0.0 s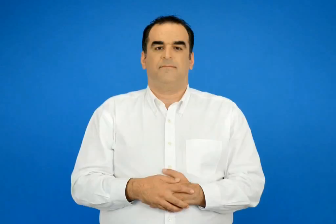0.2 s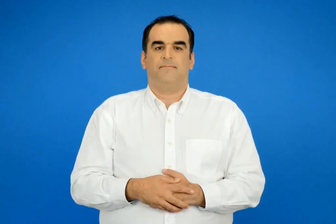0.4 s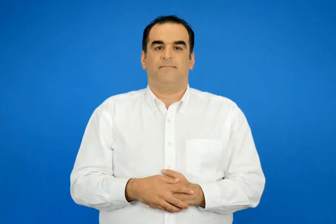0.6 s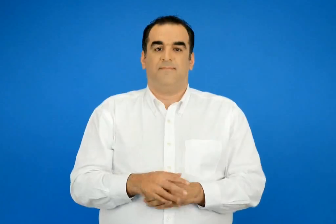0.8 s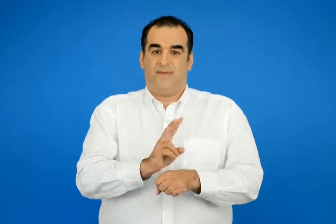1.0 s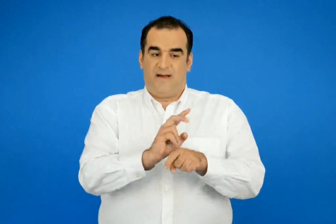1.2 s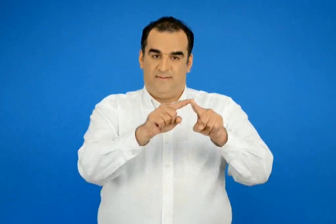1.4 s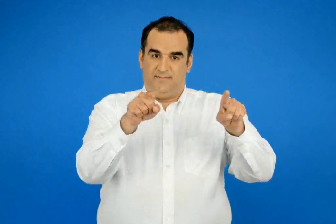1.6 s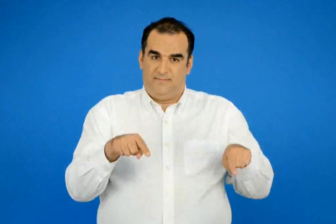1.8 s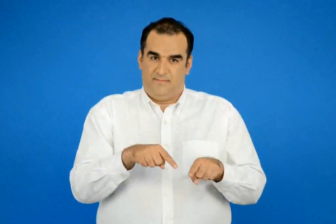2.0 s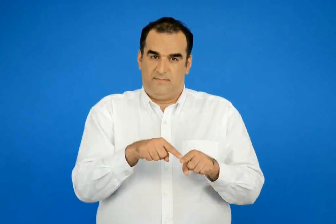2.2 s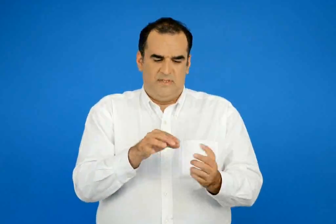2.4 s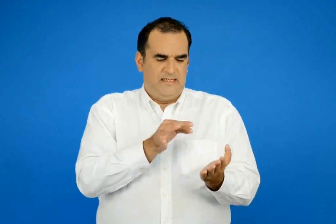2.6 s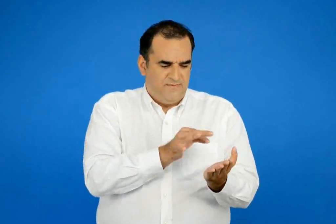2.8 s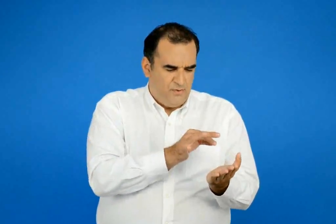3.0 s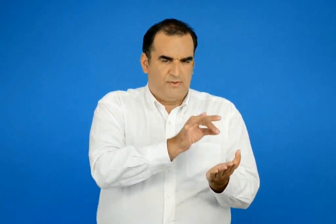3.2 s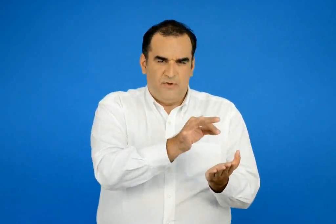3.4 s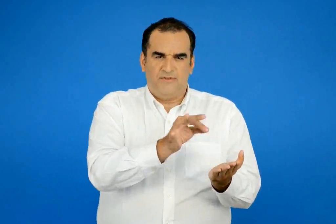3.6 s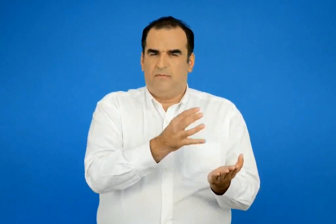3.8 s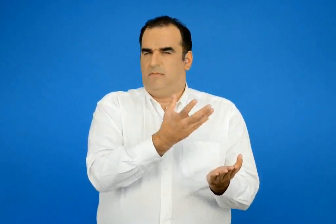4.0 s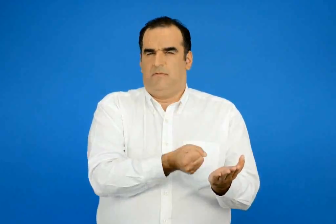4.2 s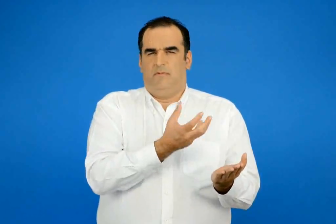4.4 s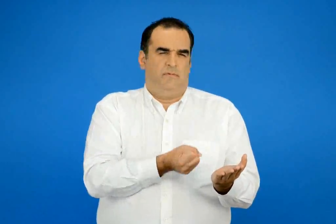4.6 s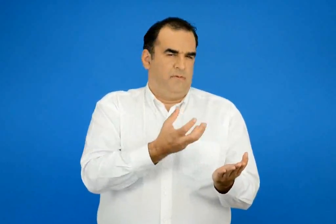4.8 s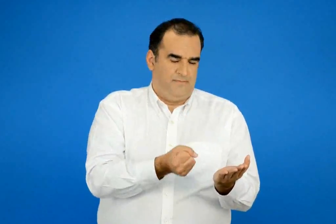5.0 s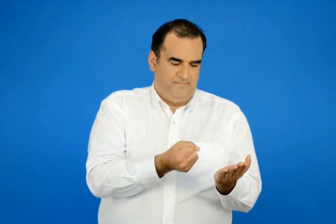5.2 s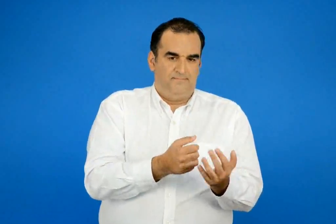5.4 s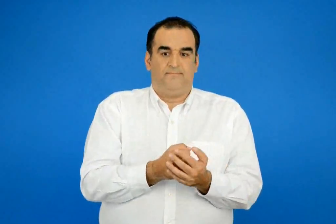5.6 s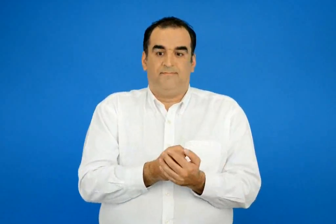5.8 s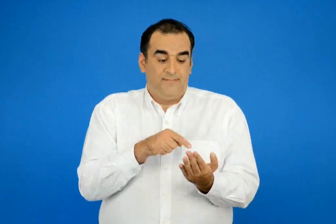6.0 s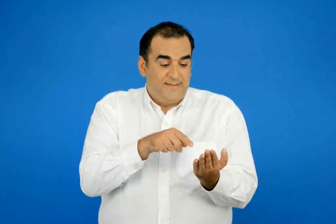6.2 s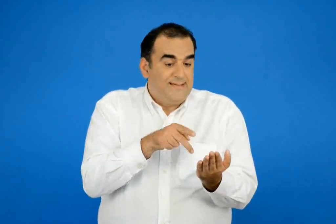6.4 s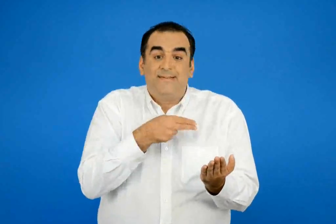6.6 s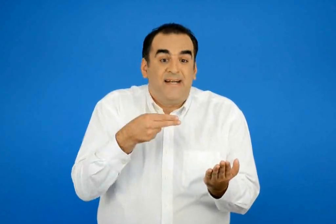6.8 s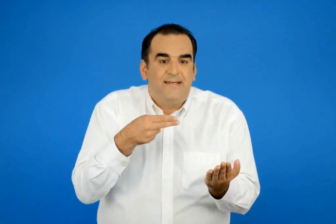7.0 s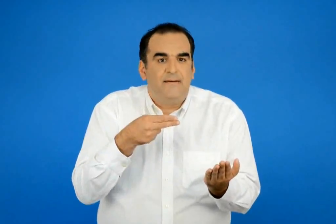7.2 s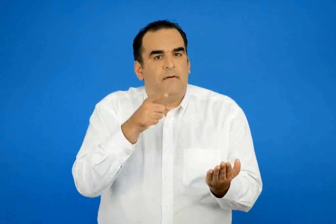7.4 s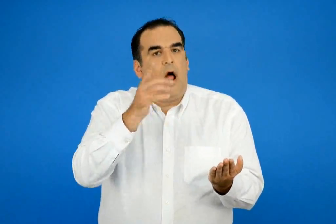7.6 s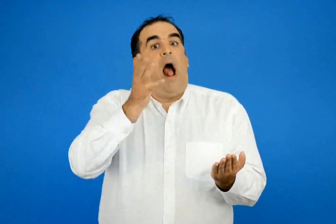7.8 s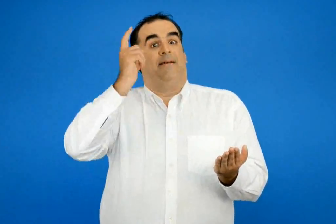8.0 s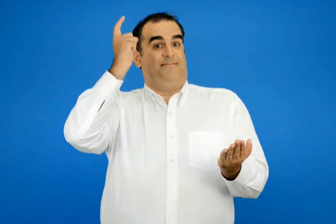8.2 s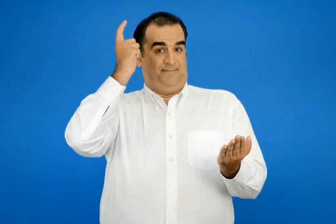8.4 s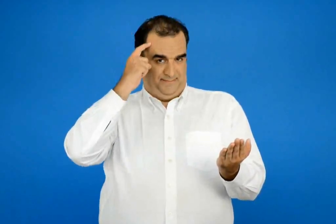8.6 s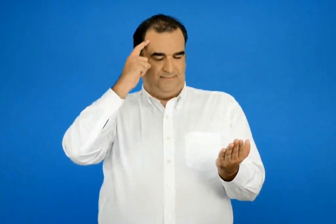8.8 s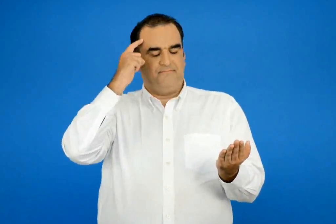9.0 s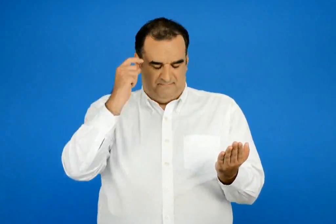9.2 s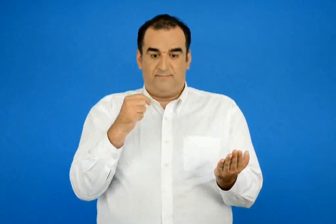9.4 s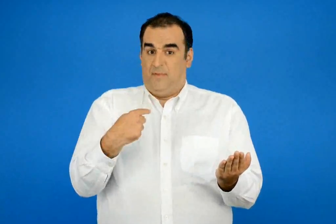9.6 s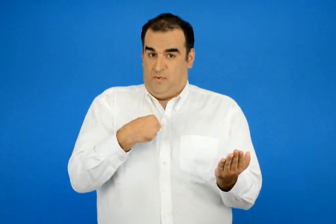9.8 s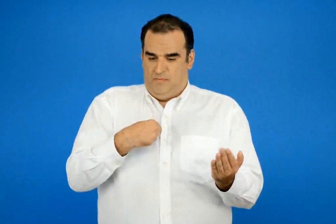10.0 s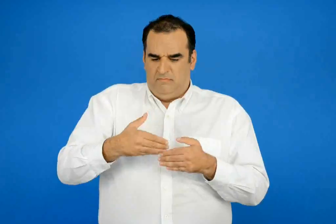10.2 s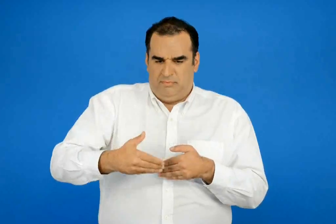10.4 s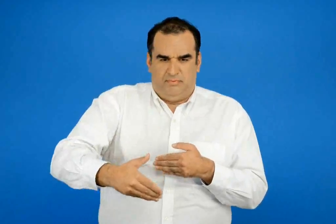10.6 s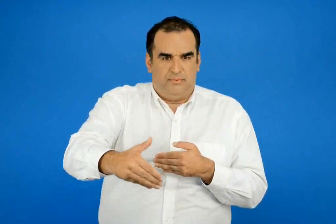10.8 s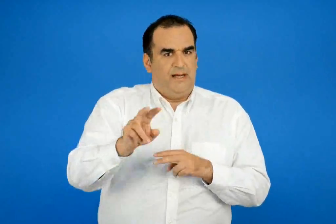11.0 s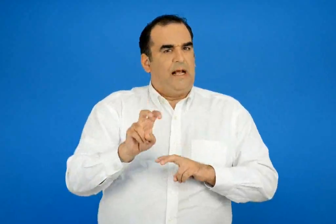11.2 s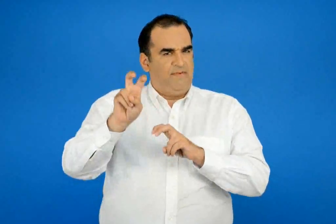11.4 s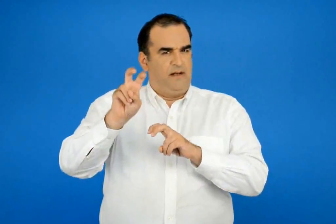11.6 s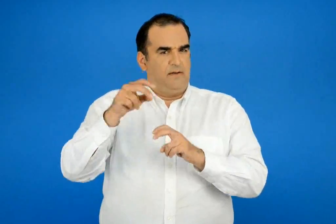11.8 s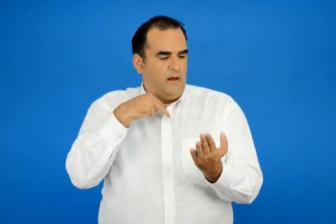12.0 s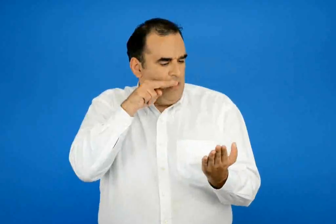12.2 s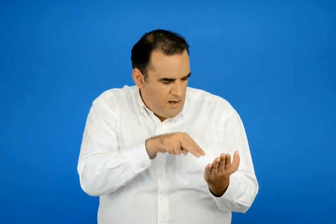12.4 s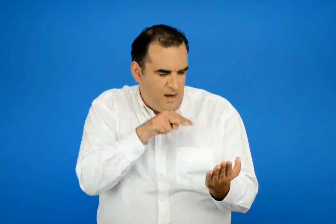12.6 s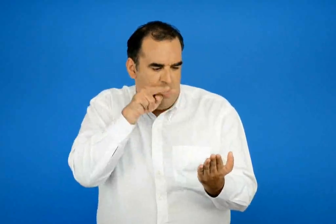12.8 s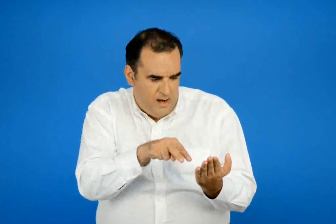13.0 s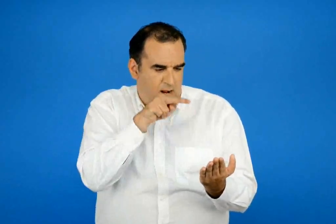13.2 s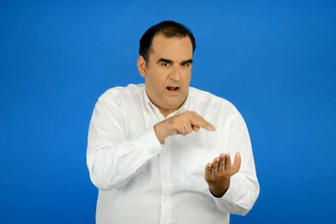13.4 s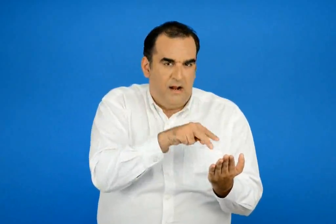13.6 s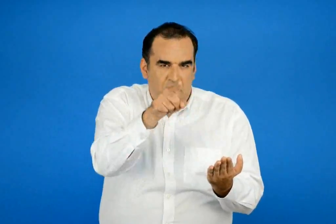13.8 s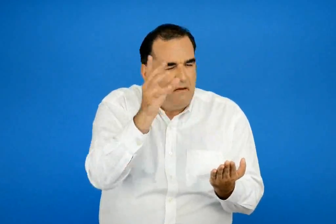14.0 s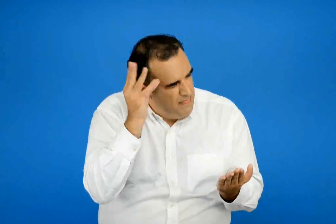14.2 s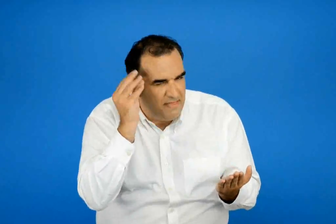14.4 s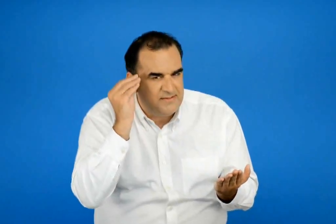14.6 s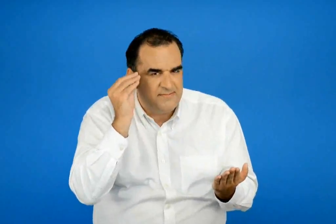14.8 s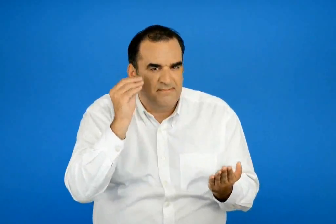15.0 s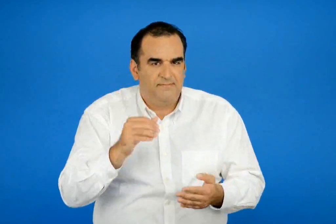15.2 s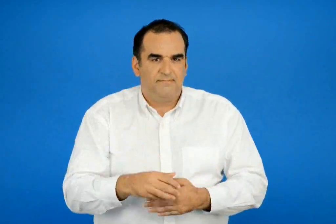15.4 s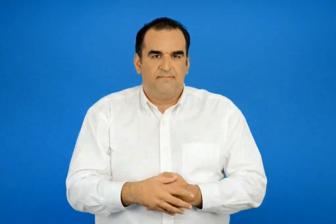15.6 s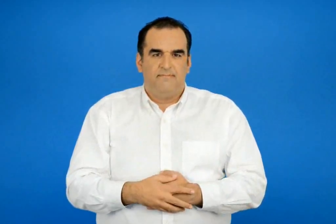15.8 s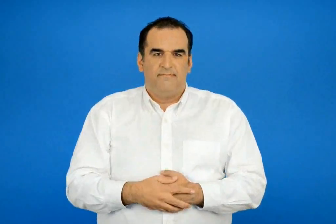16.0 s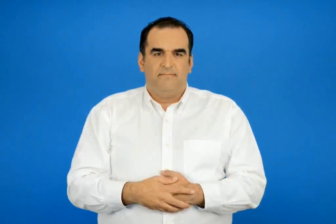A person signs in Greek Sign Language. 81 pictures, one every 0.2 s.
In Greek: στον χάρτη αυτό υπάρχουν διαφορά σύμβολα αν καταλάβεις τι σημαίνουν θα μάθεις τι μπορώ να δω και να κάνω αυτές τις μέρες στα καλάβρυτα
